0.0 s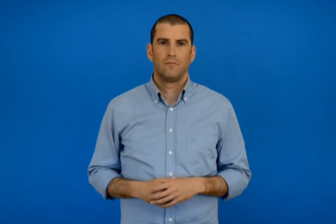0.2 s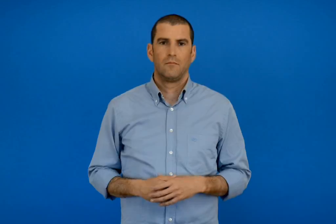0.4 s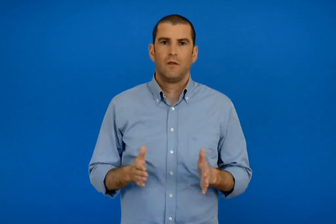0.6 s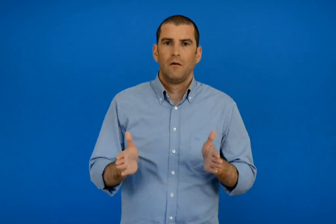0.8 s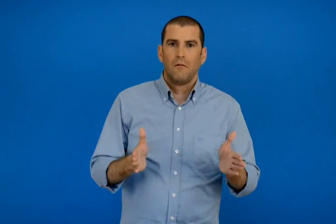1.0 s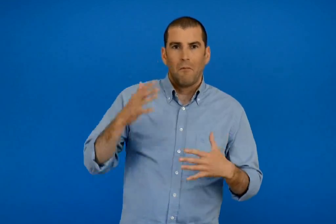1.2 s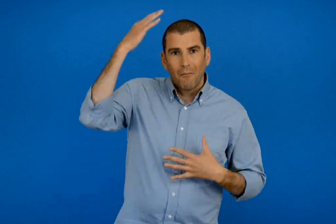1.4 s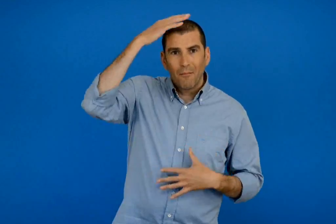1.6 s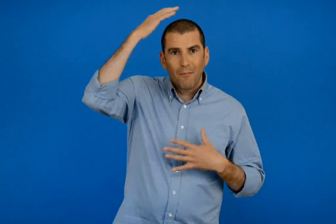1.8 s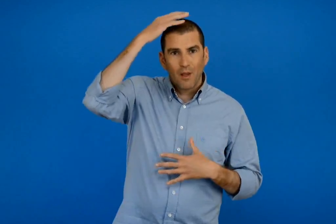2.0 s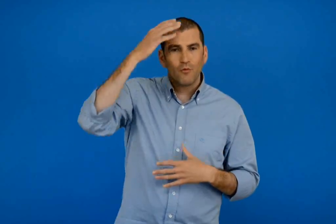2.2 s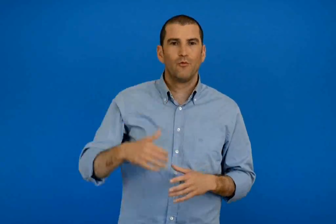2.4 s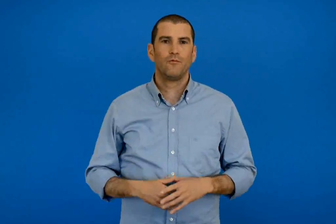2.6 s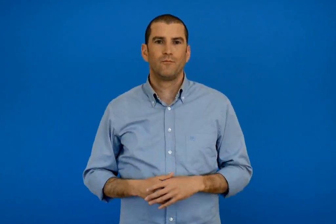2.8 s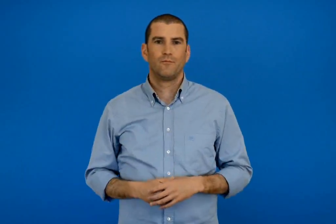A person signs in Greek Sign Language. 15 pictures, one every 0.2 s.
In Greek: μπάνιο
